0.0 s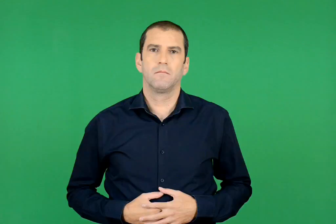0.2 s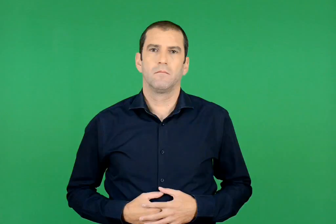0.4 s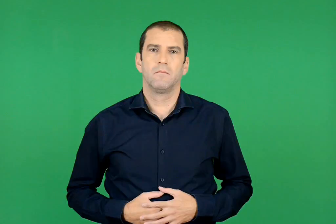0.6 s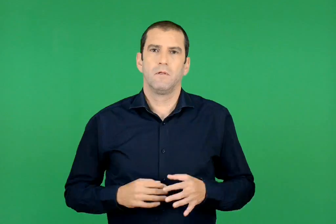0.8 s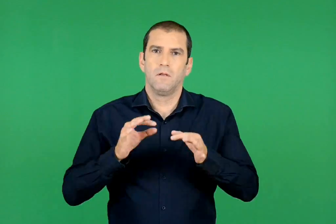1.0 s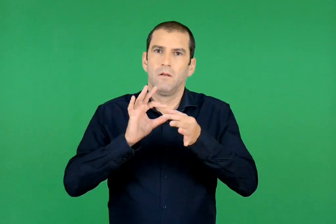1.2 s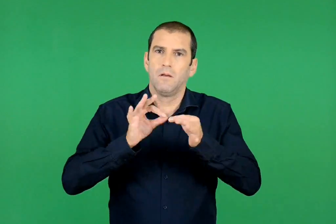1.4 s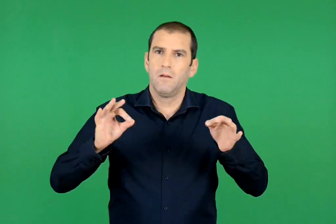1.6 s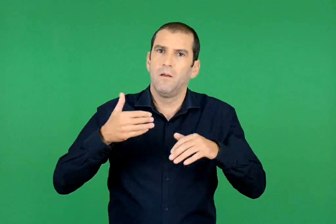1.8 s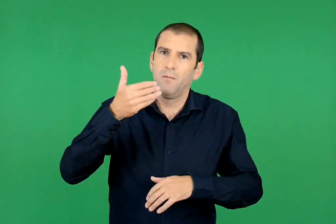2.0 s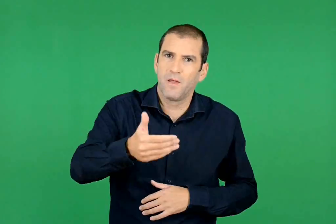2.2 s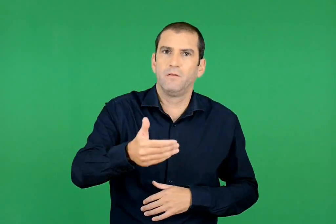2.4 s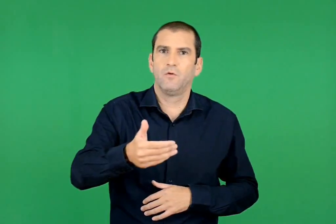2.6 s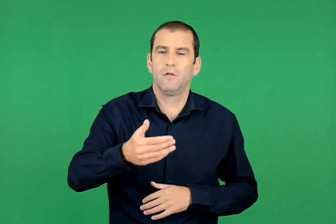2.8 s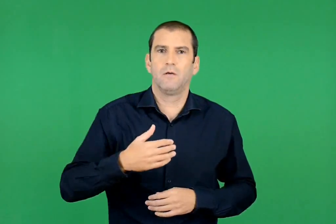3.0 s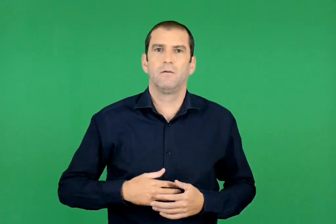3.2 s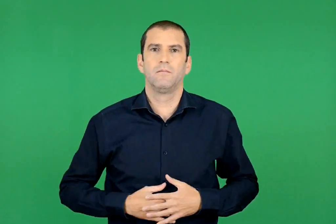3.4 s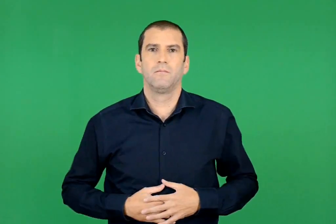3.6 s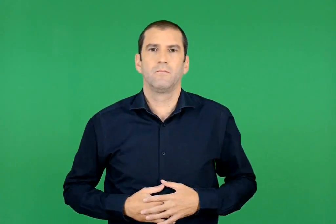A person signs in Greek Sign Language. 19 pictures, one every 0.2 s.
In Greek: μυθιστορία
